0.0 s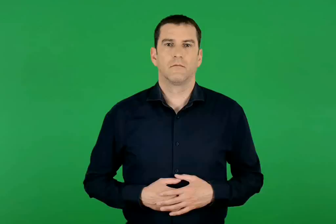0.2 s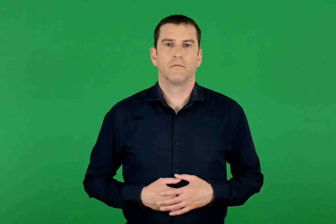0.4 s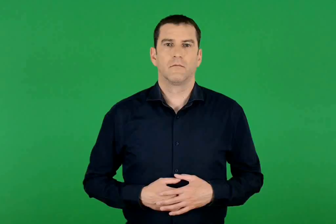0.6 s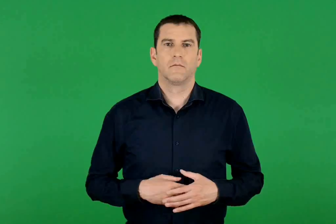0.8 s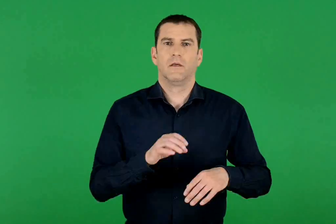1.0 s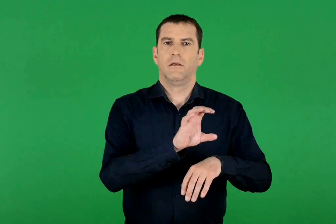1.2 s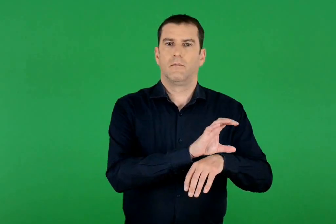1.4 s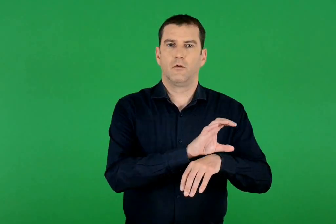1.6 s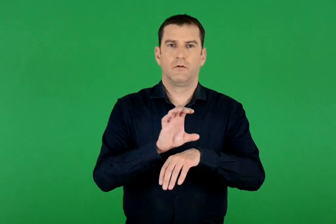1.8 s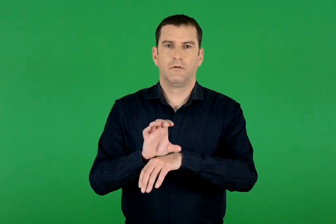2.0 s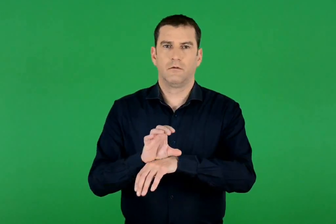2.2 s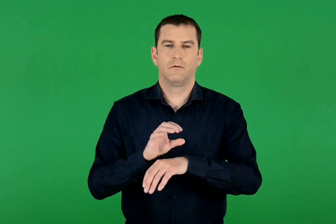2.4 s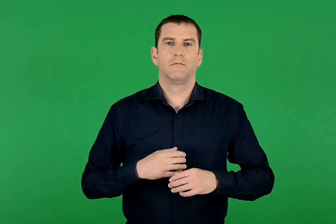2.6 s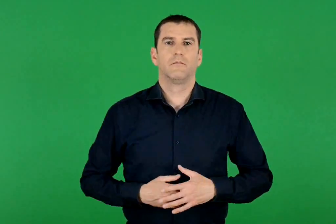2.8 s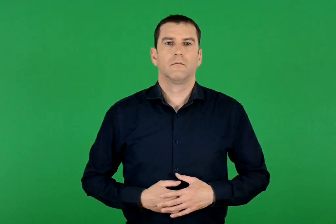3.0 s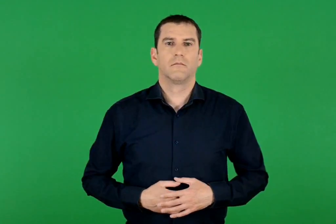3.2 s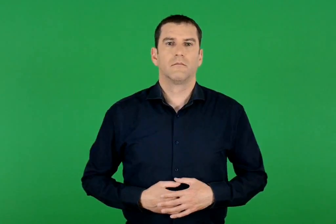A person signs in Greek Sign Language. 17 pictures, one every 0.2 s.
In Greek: ηλεκτρονικοί υπολογιστές
